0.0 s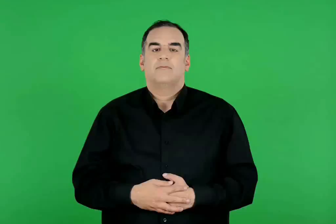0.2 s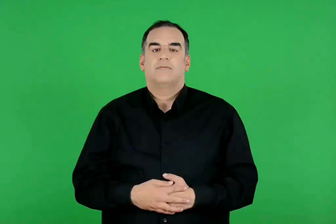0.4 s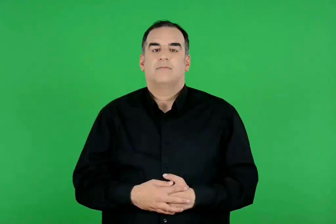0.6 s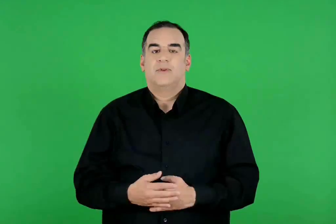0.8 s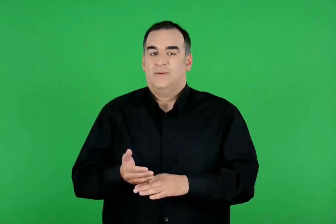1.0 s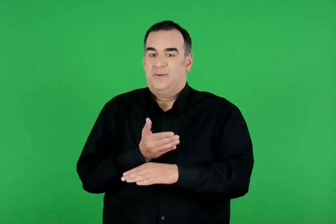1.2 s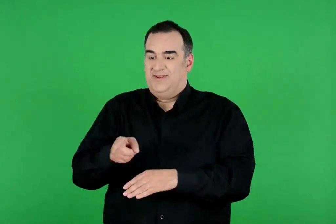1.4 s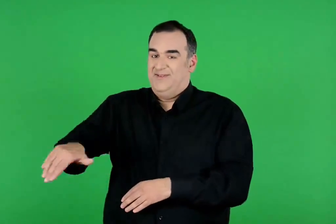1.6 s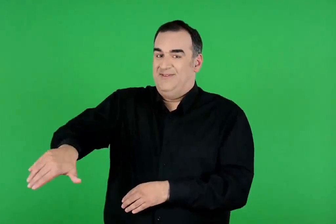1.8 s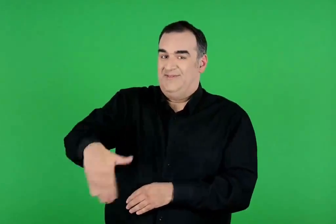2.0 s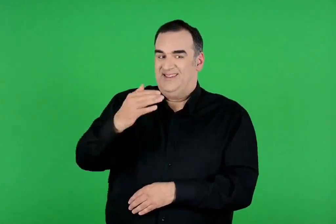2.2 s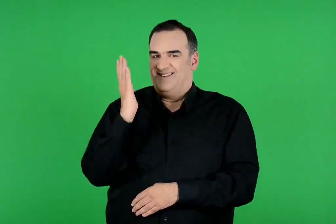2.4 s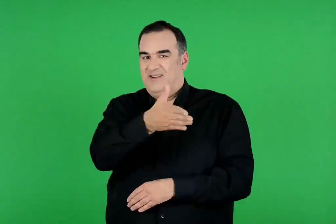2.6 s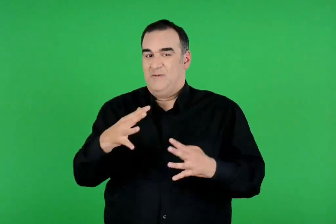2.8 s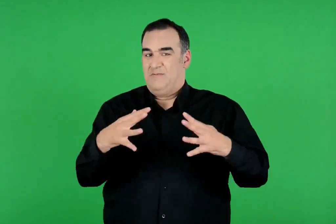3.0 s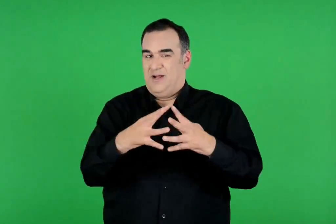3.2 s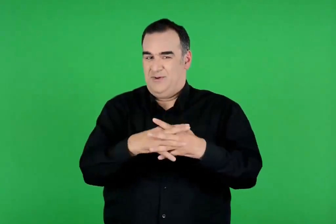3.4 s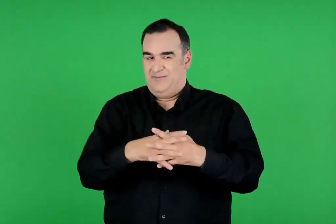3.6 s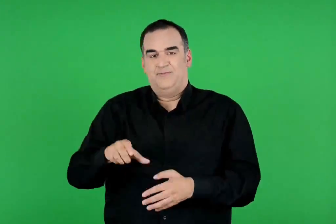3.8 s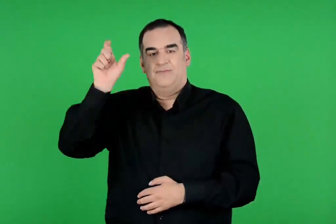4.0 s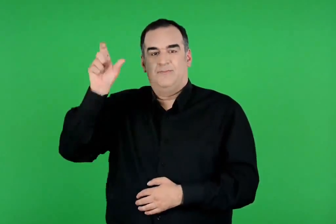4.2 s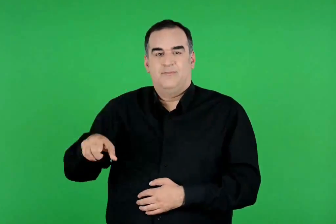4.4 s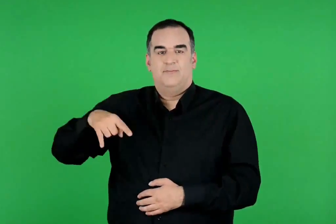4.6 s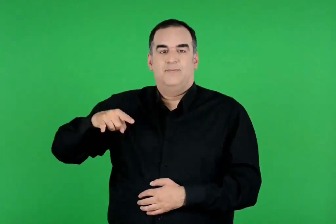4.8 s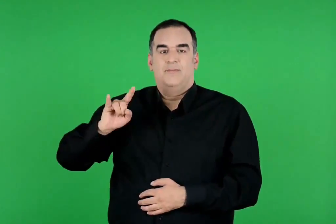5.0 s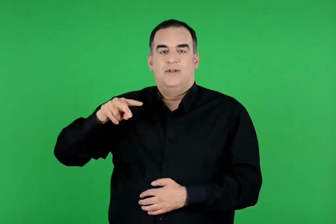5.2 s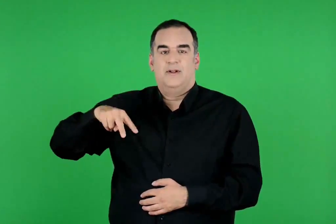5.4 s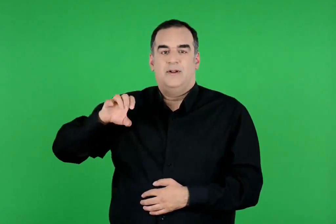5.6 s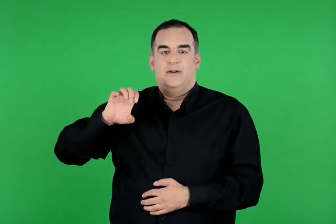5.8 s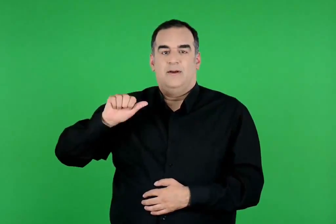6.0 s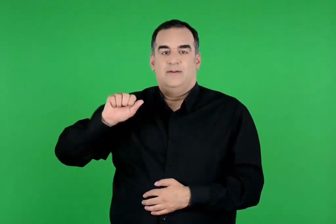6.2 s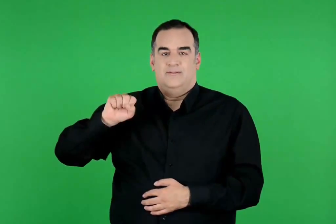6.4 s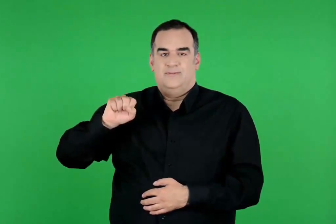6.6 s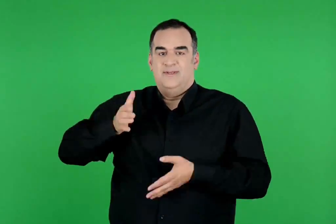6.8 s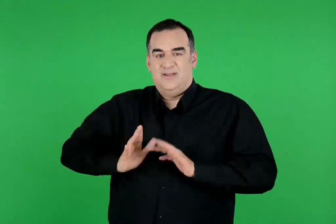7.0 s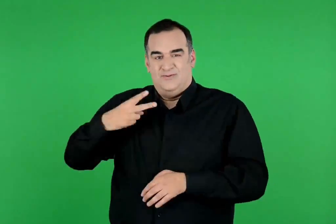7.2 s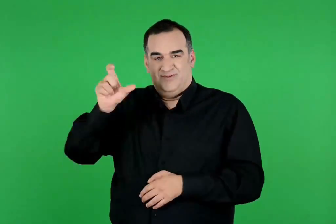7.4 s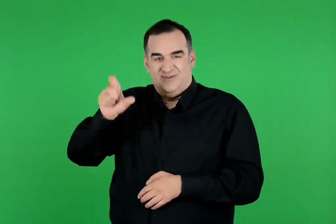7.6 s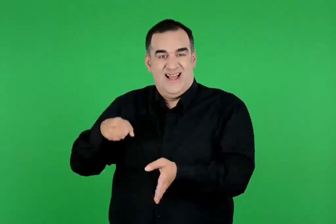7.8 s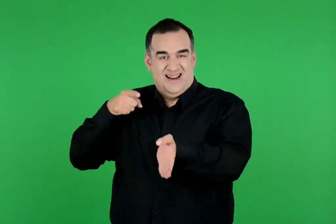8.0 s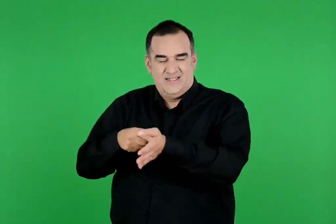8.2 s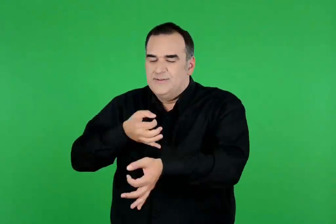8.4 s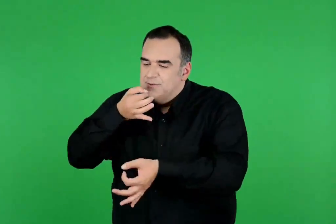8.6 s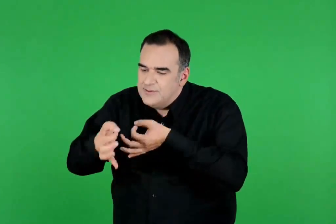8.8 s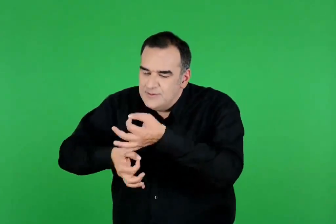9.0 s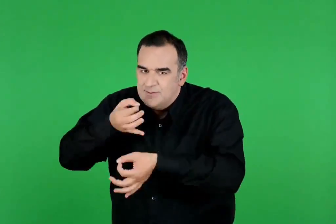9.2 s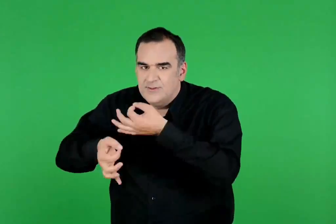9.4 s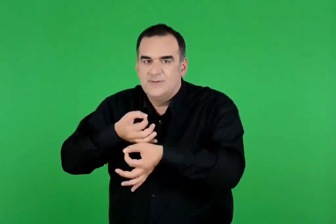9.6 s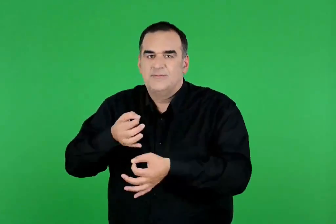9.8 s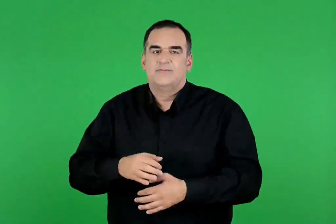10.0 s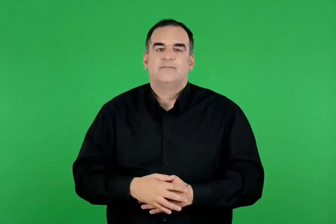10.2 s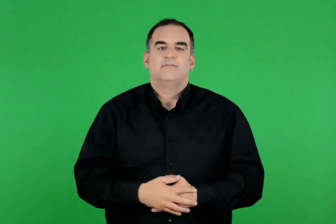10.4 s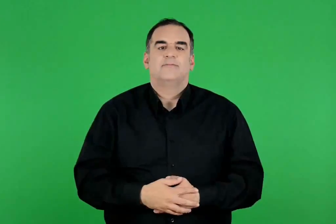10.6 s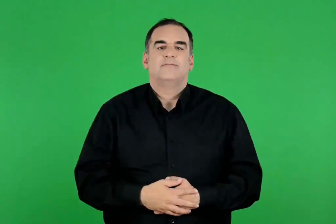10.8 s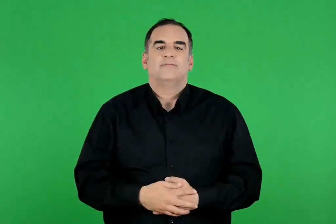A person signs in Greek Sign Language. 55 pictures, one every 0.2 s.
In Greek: αιέν αριστεύειν , δηλαδή να είσαι πάντα πρώτος κι όλους να τους ξεπερνάς στη μάχη
